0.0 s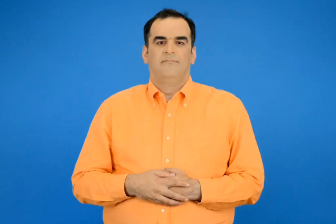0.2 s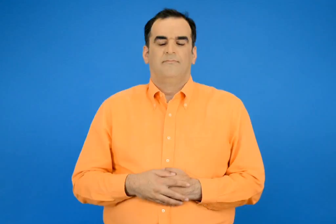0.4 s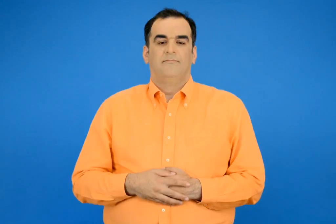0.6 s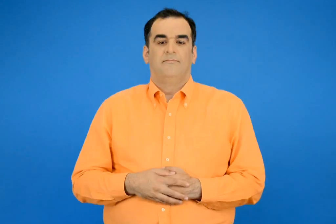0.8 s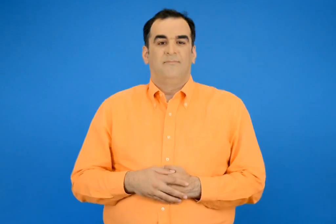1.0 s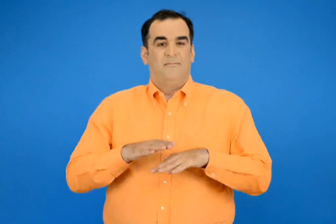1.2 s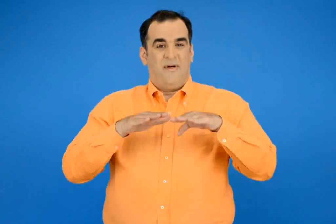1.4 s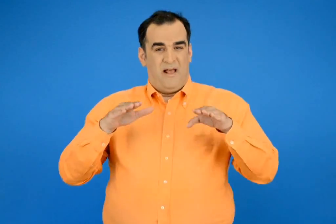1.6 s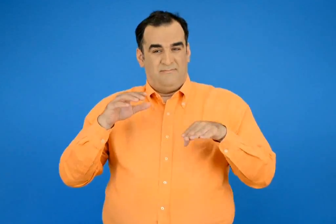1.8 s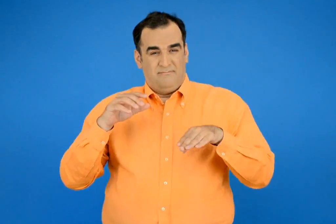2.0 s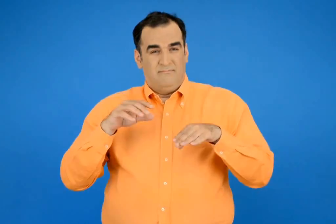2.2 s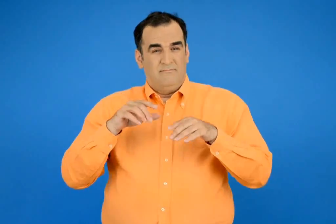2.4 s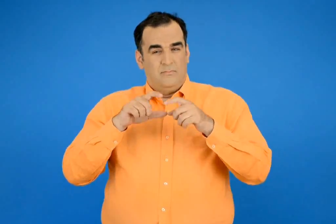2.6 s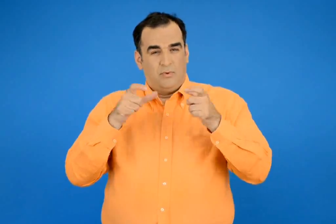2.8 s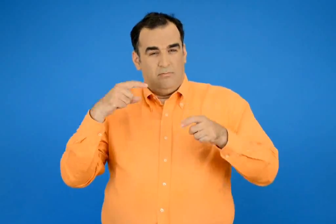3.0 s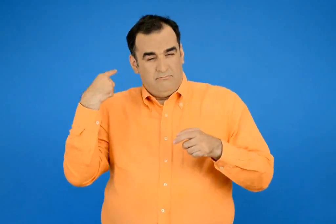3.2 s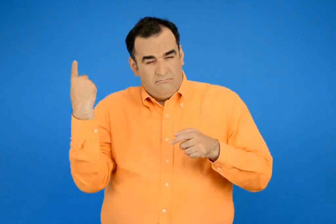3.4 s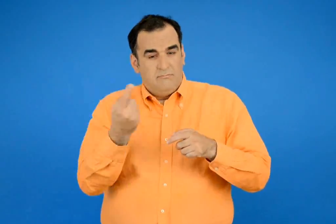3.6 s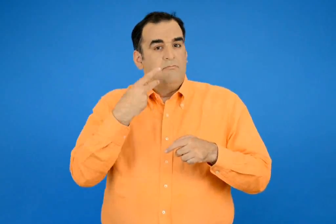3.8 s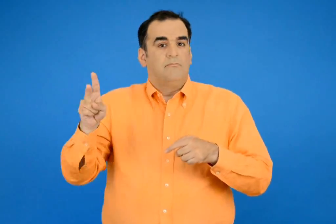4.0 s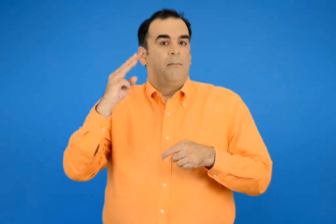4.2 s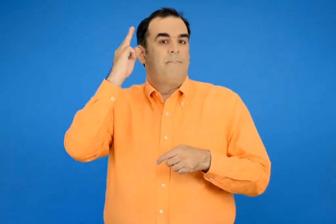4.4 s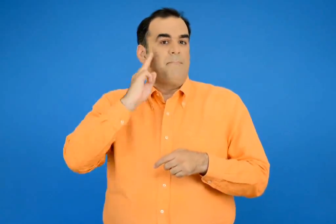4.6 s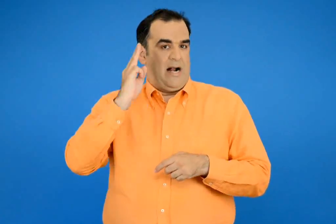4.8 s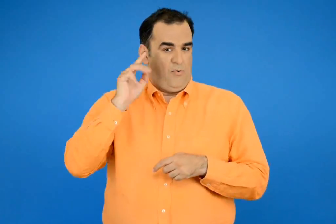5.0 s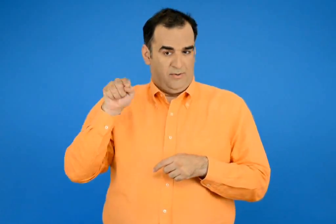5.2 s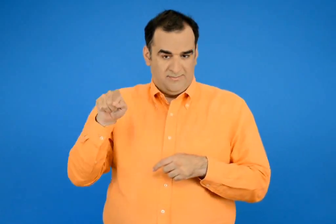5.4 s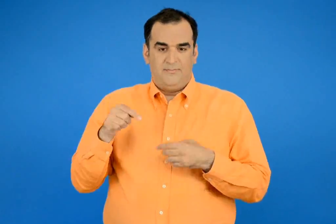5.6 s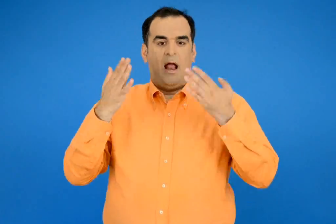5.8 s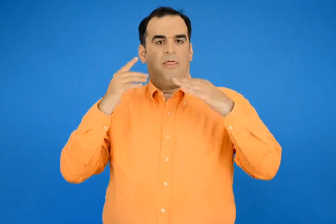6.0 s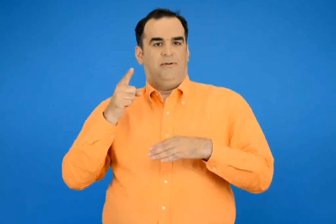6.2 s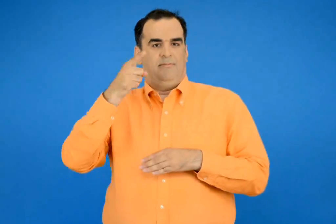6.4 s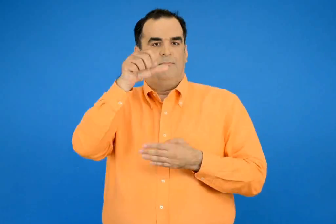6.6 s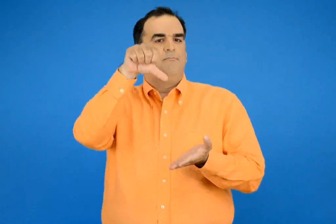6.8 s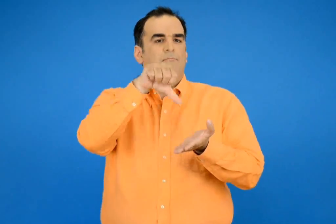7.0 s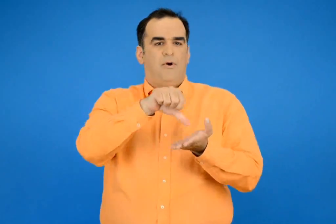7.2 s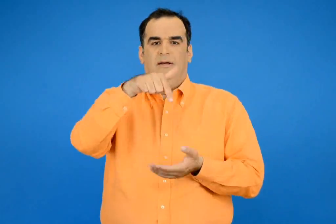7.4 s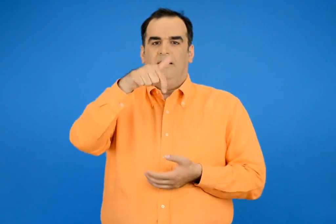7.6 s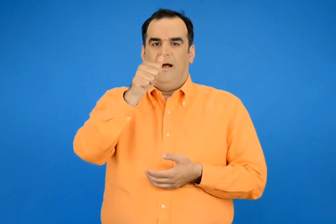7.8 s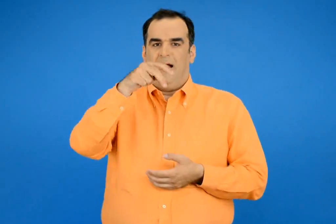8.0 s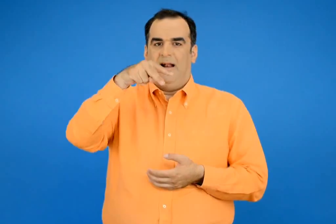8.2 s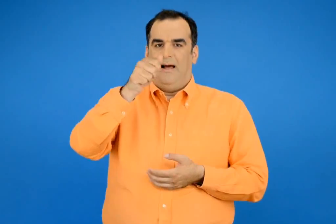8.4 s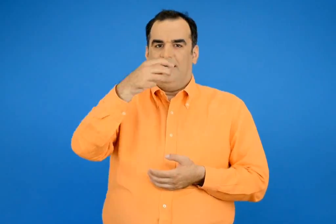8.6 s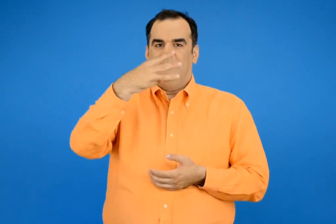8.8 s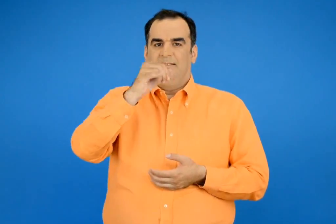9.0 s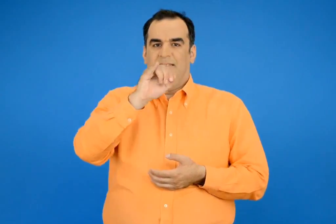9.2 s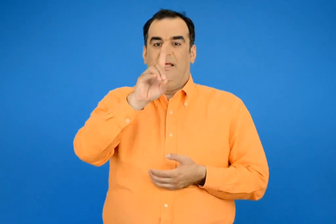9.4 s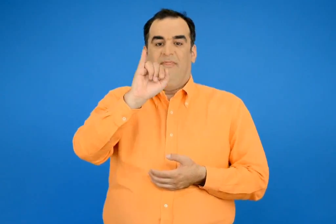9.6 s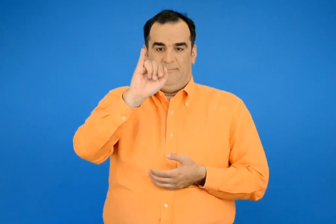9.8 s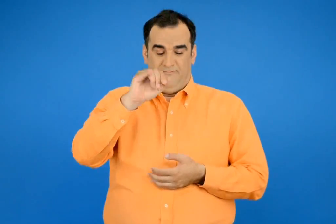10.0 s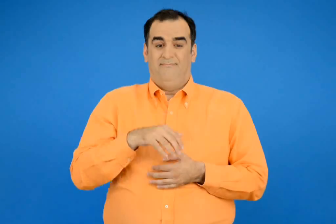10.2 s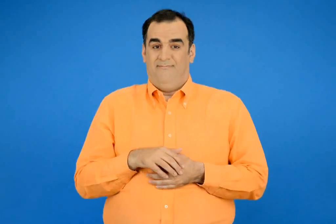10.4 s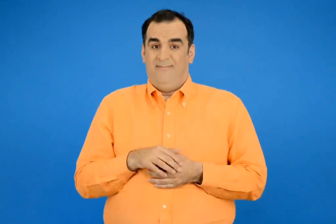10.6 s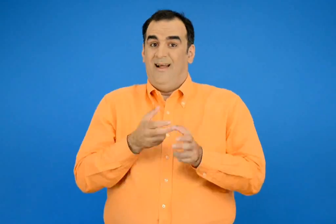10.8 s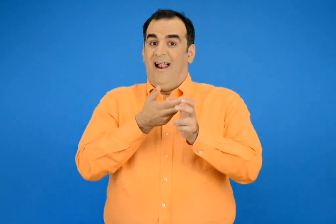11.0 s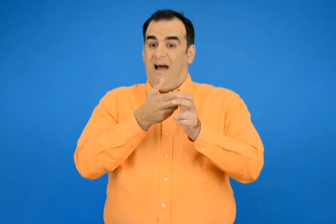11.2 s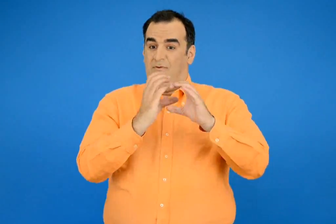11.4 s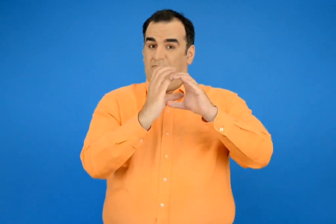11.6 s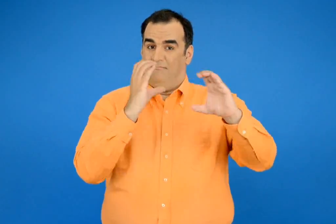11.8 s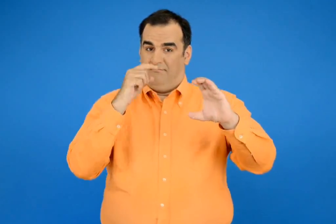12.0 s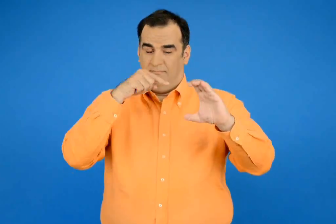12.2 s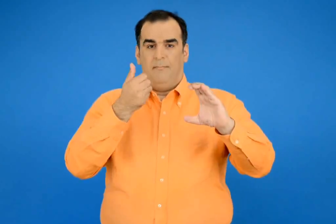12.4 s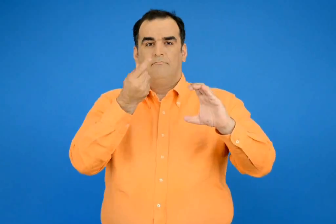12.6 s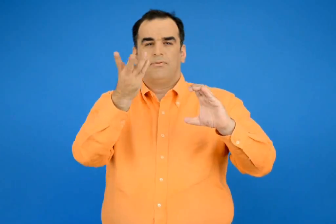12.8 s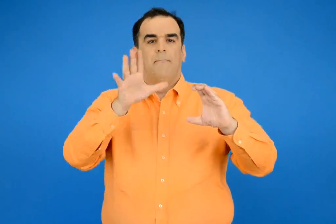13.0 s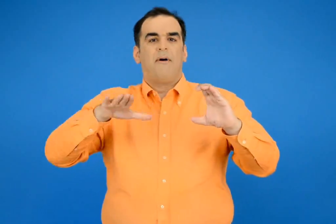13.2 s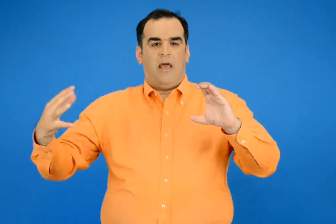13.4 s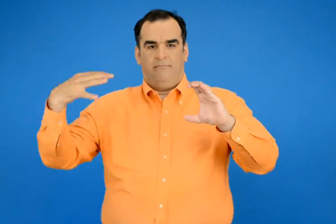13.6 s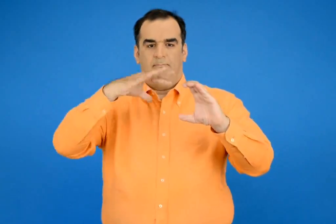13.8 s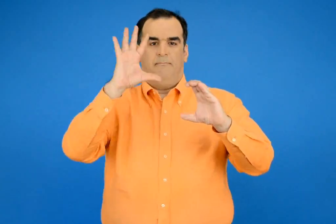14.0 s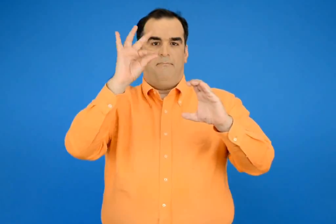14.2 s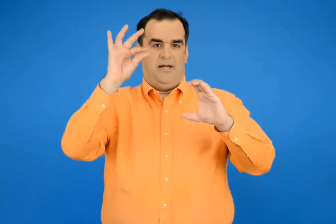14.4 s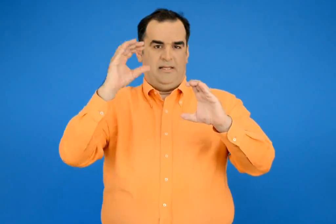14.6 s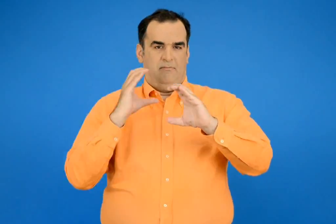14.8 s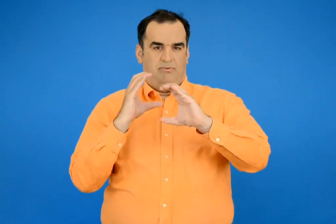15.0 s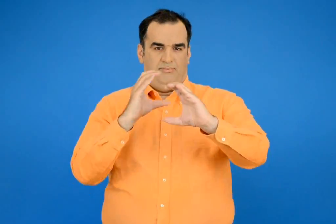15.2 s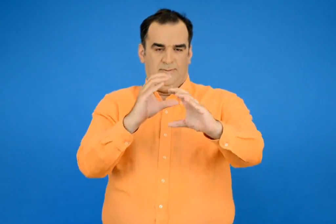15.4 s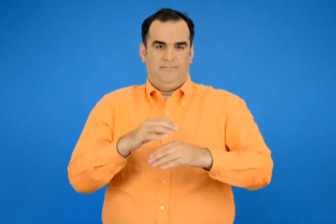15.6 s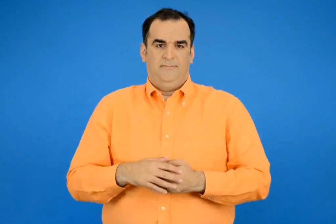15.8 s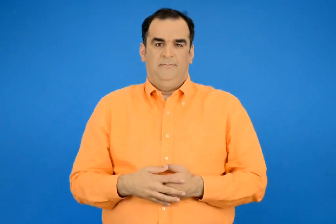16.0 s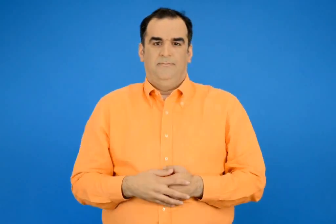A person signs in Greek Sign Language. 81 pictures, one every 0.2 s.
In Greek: όλα τα παιδιά του σχολειού του μανώλη πήγαν εκδρομή στο γαλαξίδι κάθε λεωφορείο μεταφέρει 50 παιδιά
